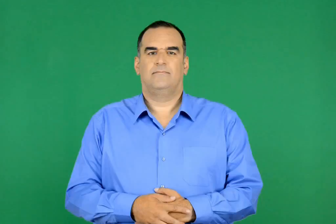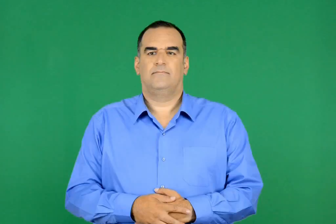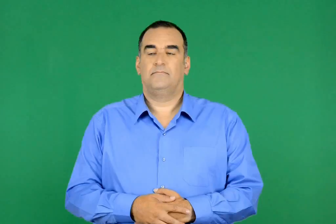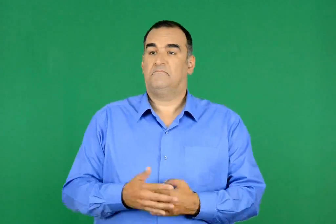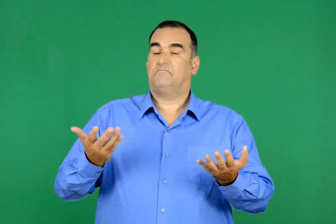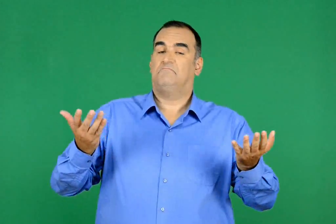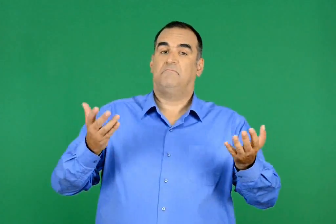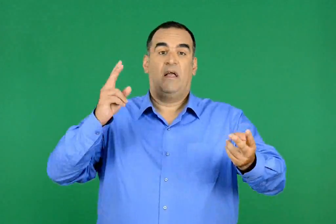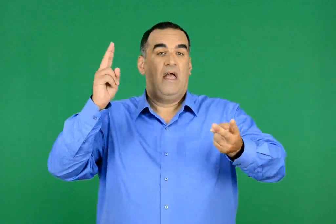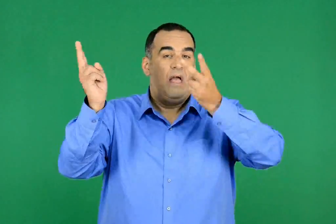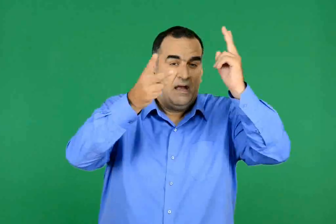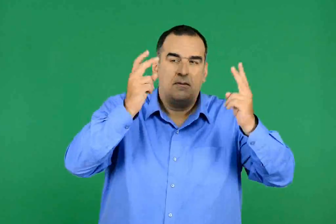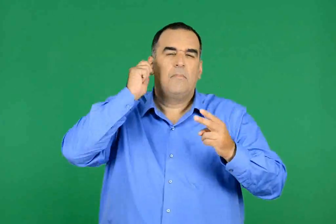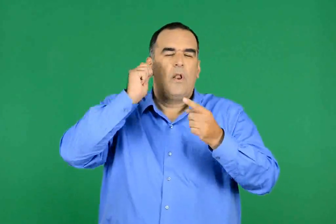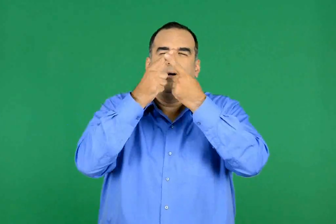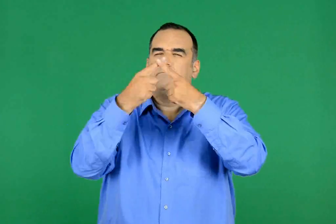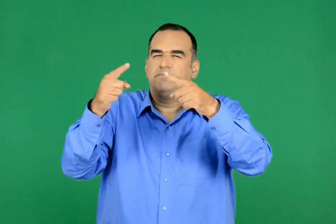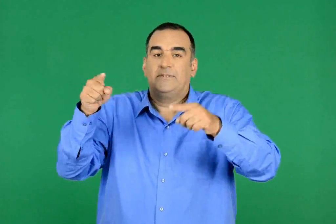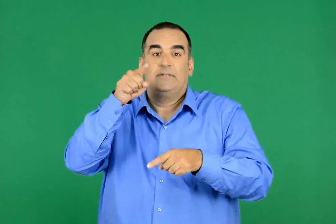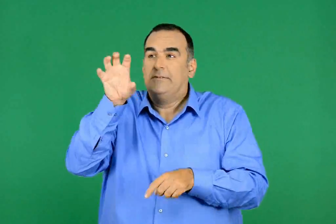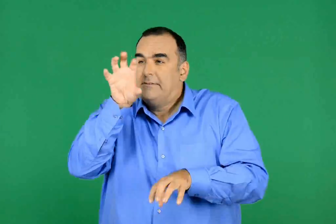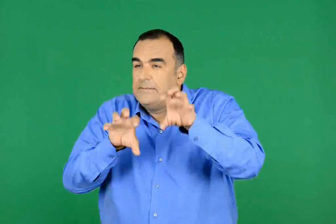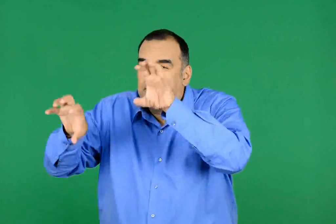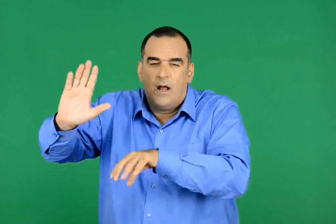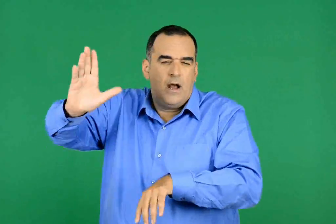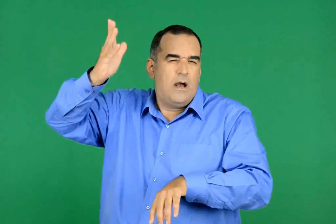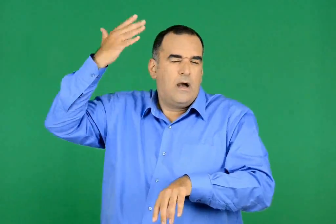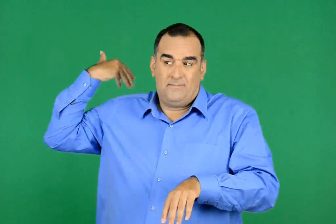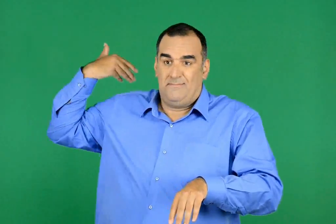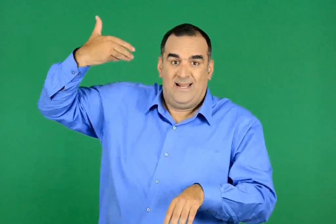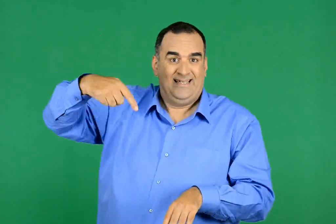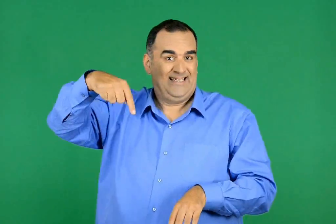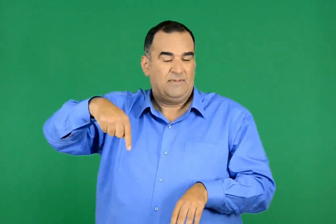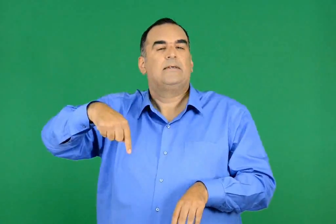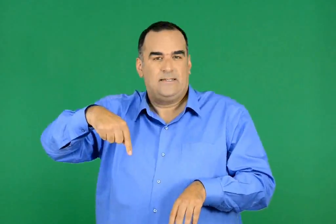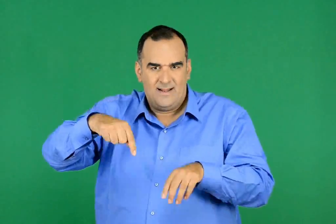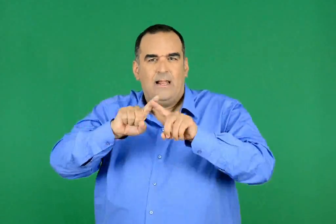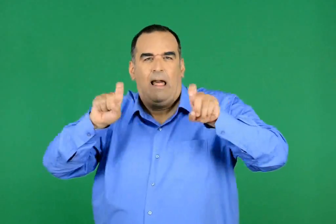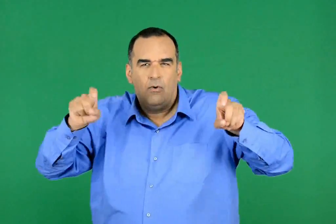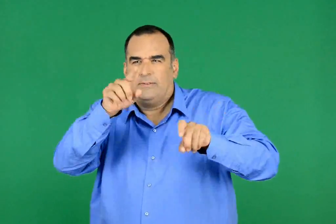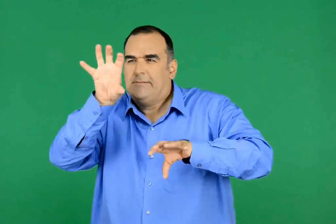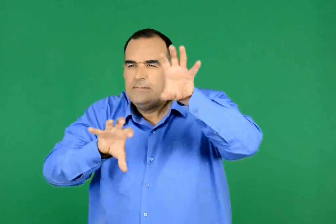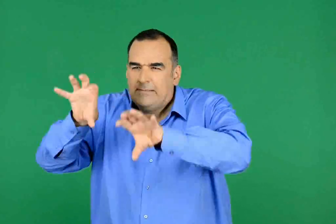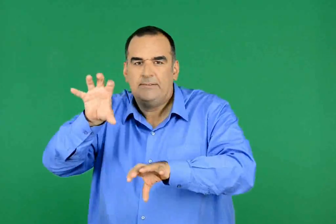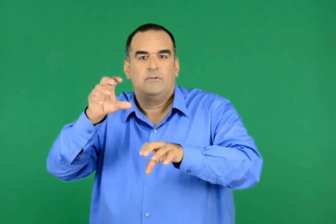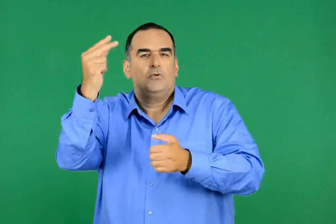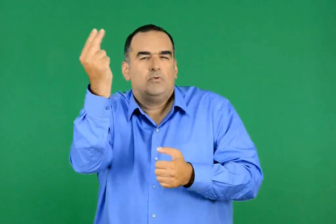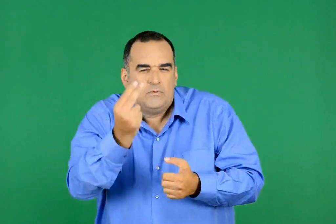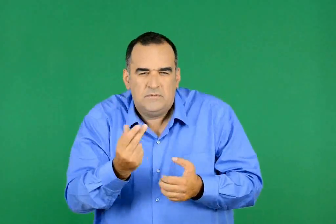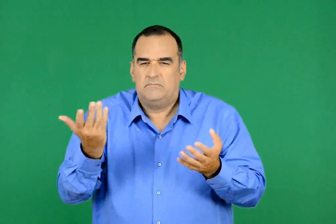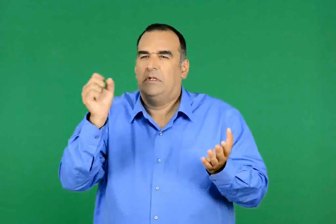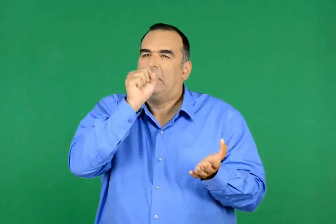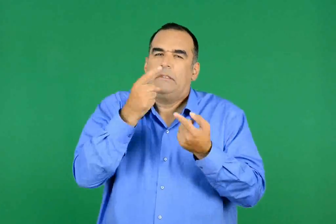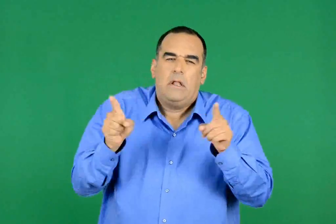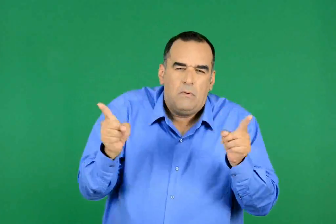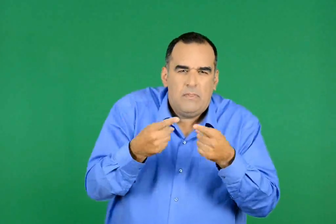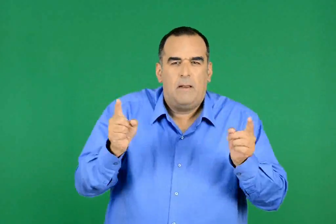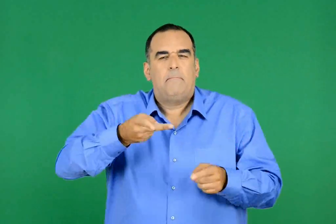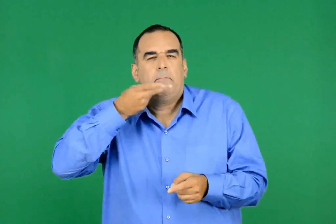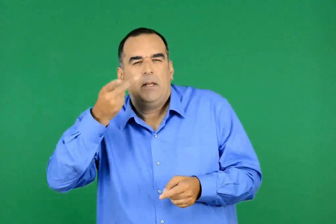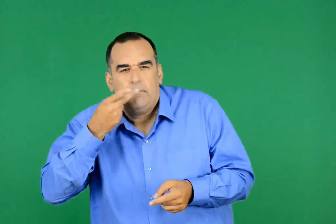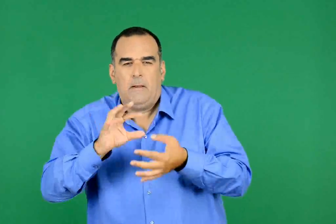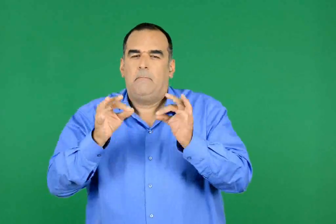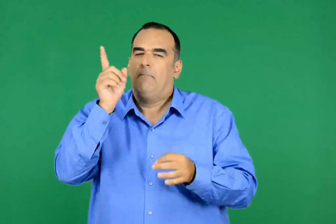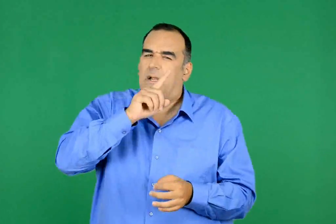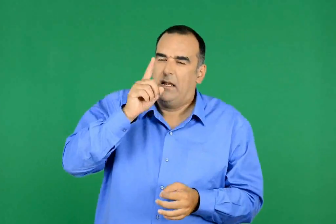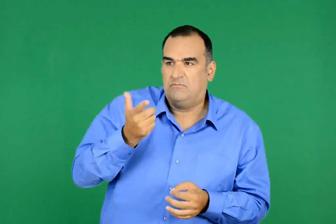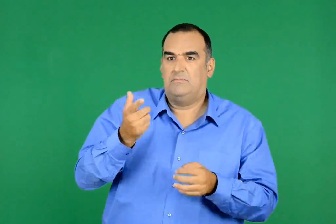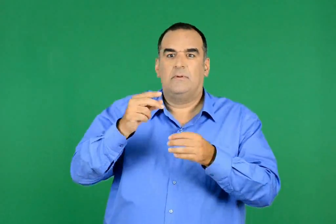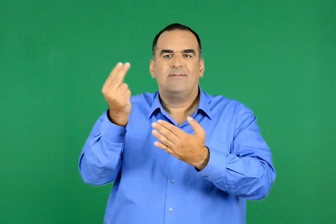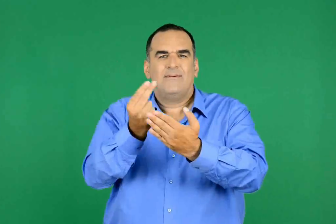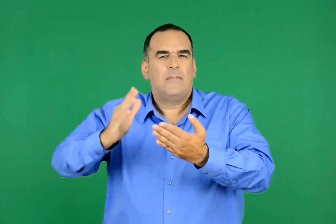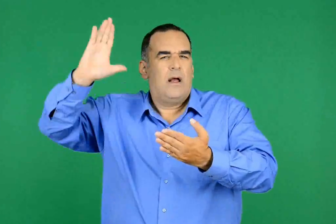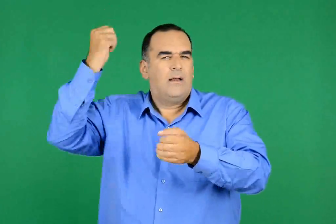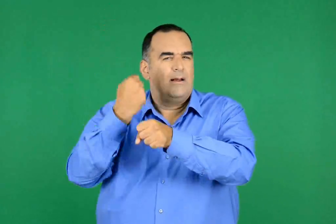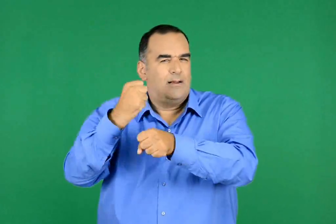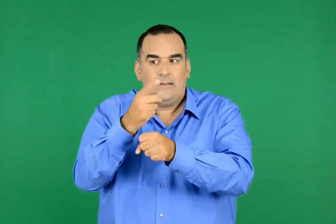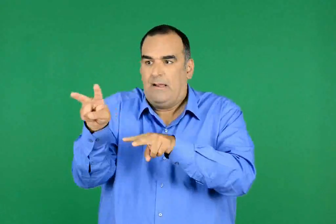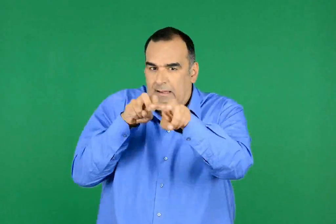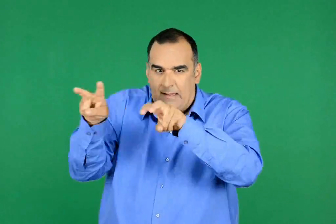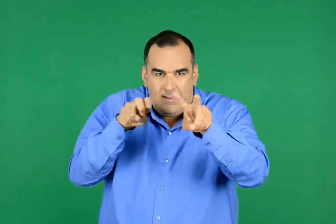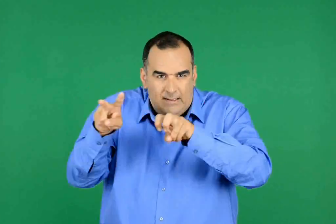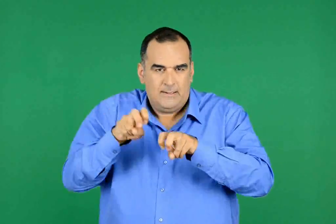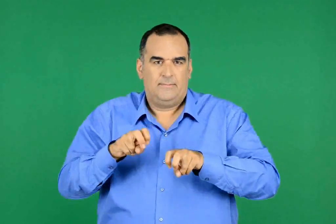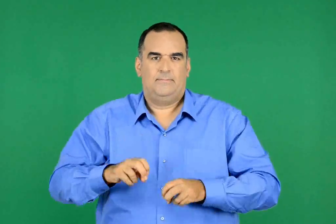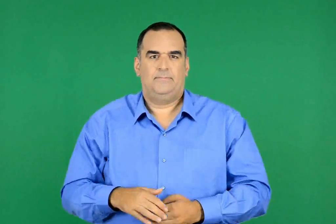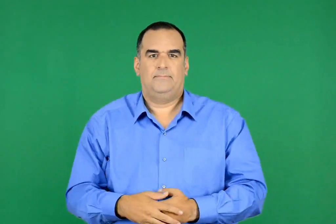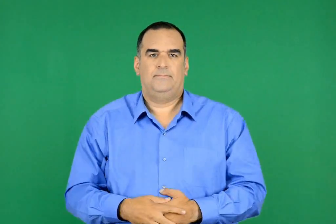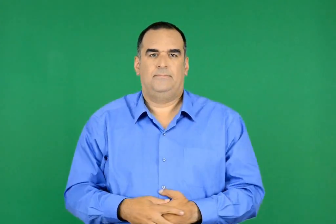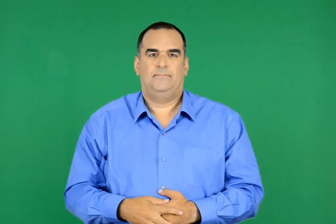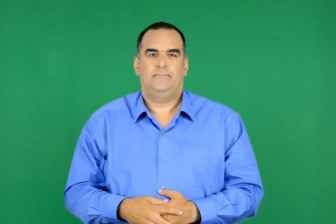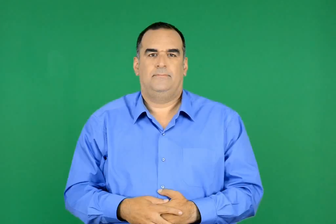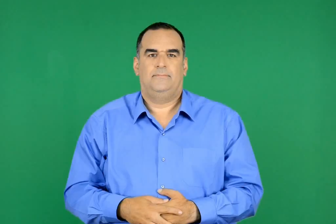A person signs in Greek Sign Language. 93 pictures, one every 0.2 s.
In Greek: βρείτε υλικό ζωγραφικούς πίνακες , τραγούδια , ποιήματα , μύθους , εικόνες αρχαιολογικού περιεχομένου κτλ. για τους αέρηδες και τις ονομασίες τους από την αρχαιότητα έως σήμερα
